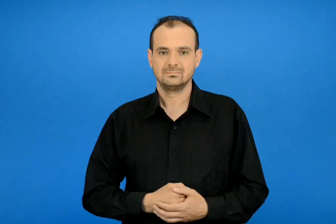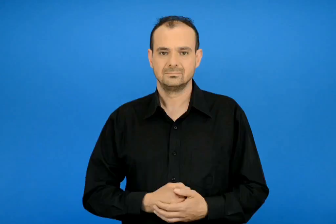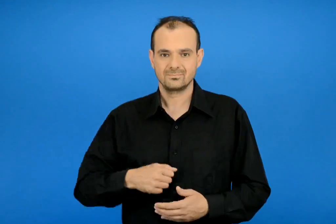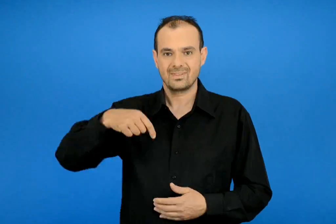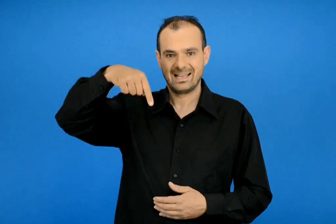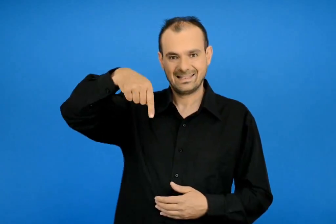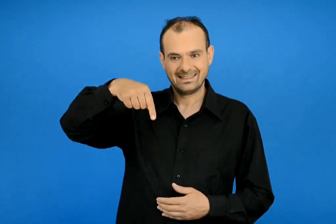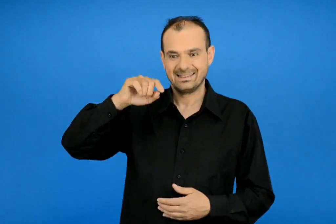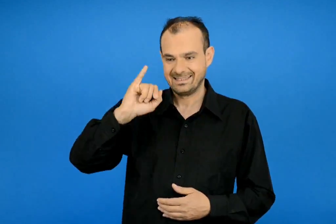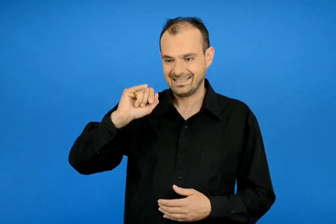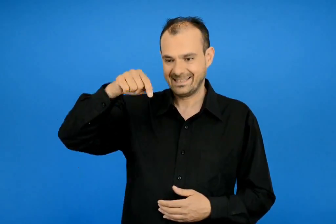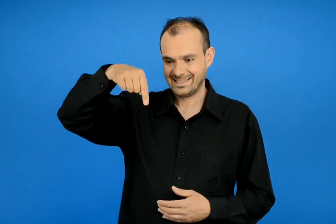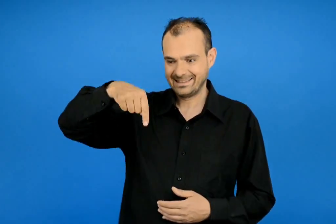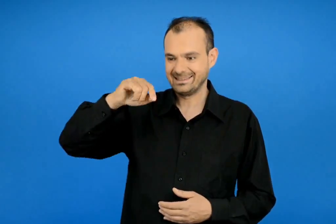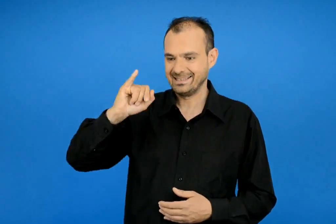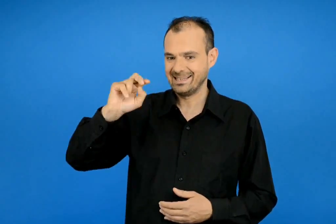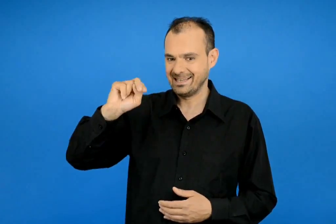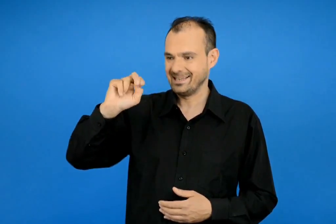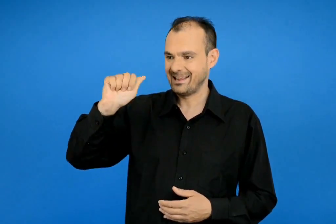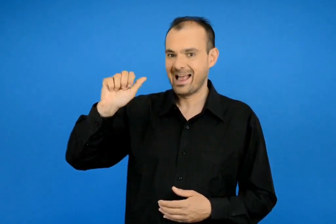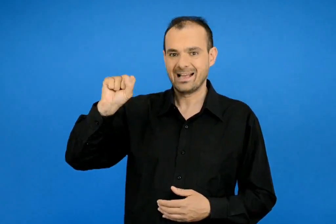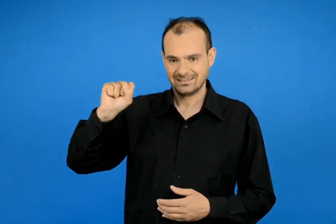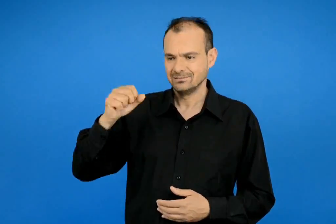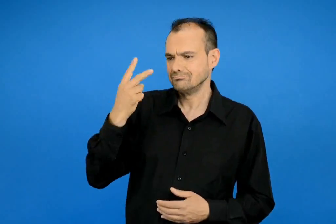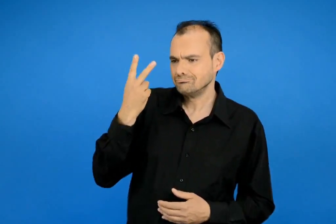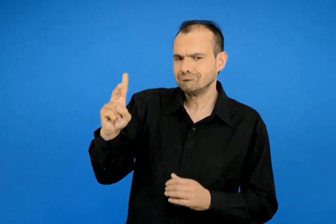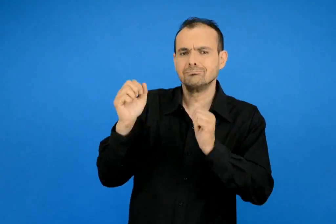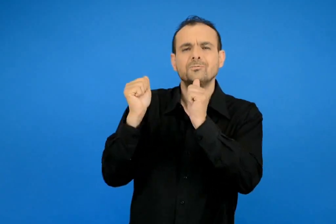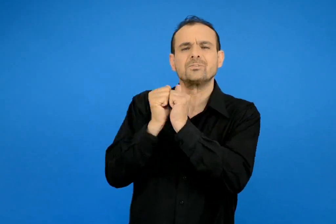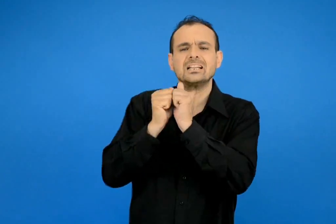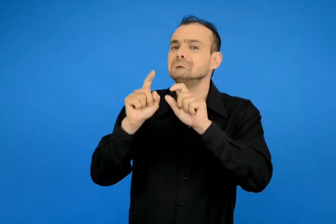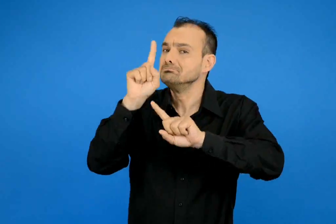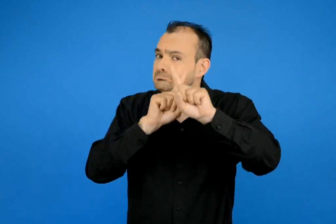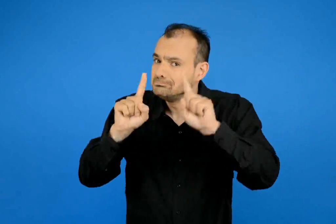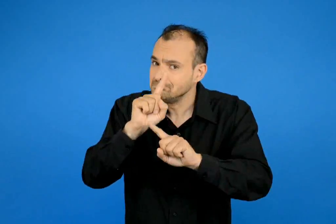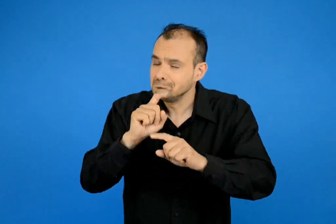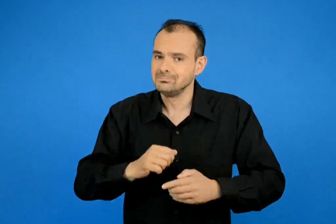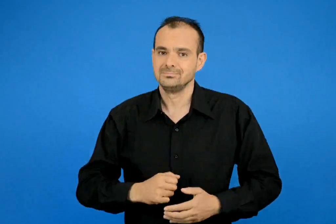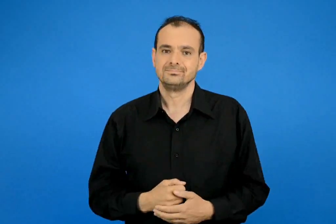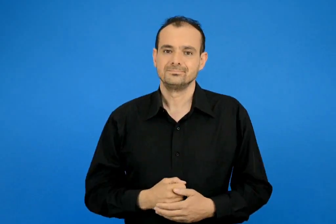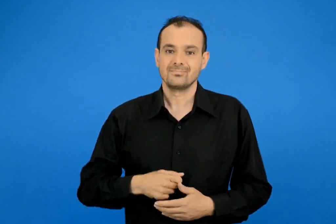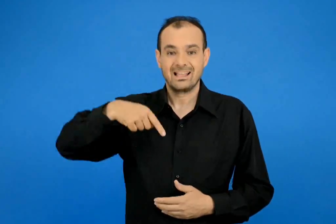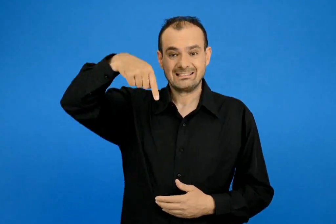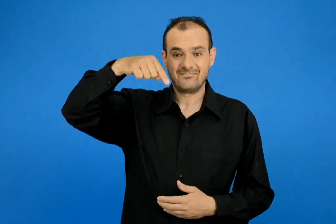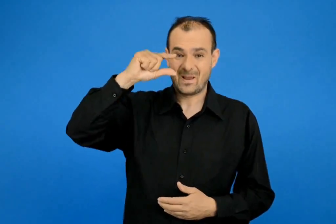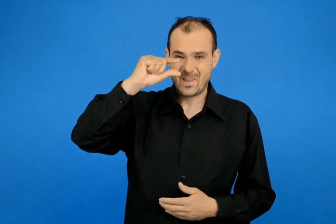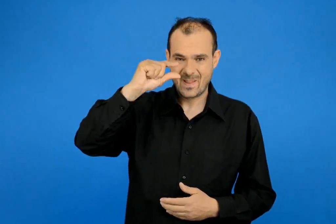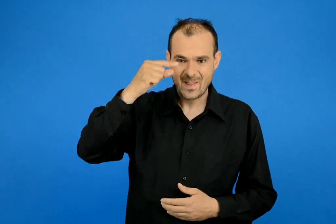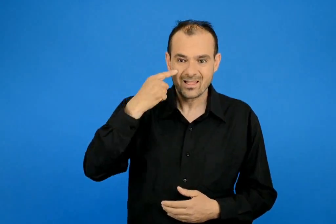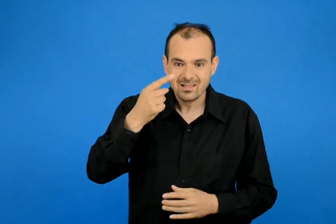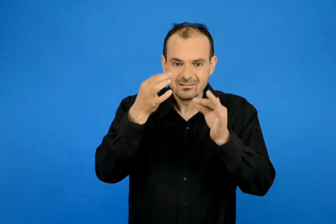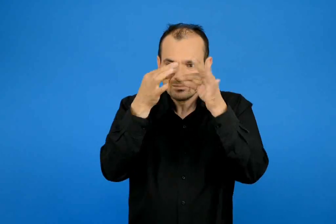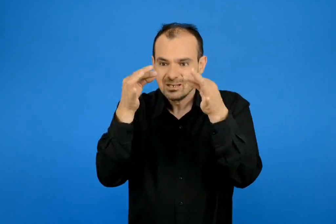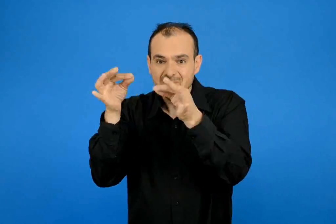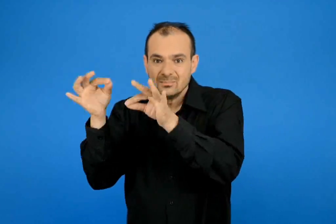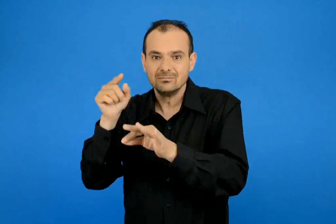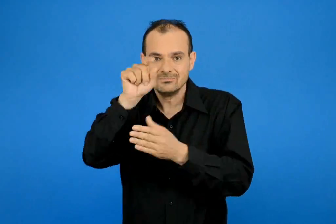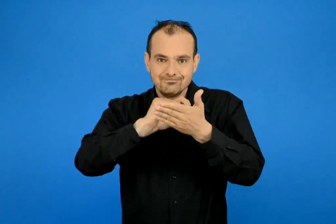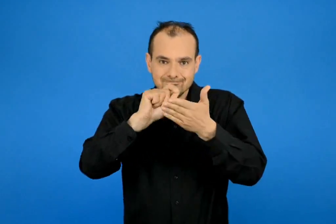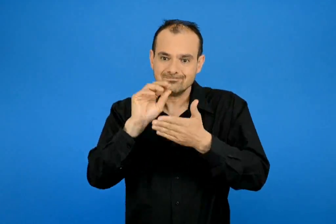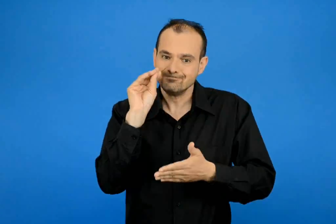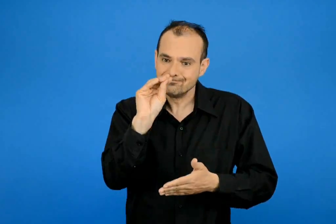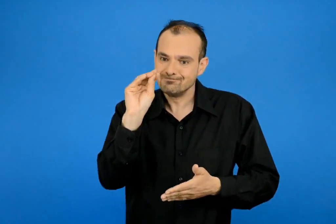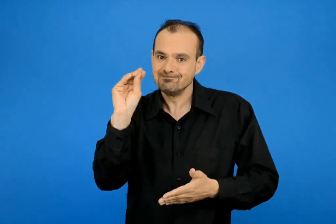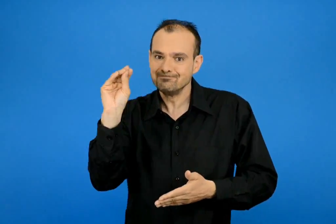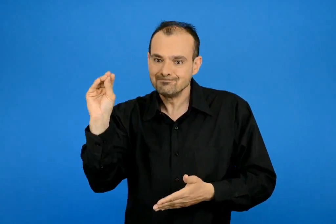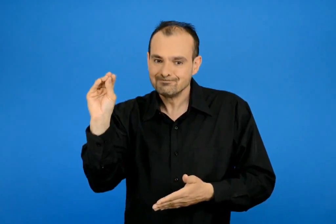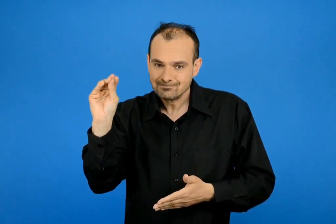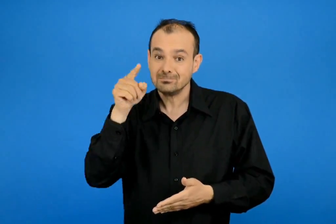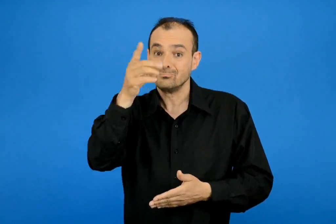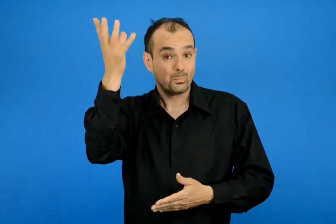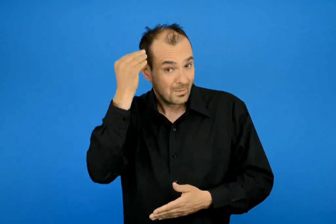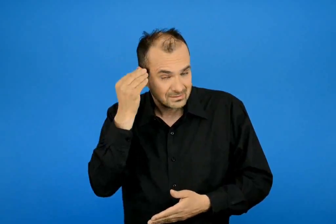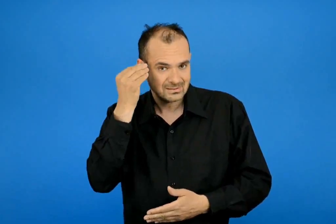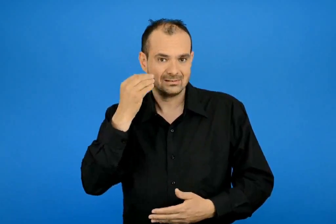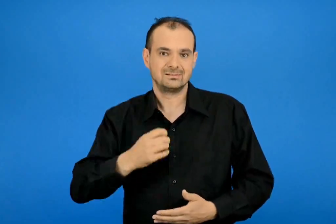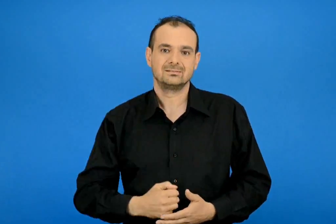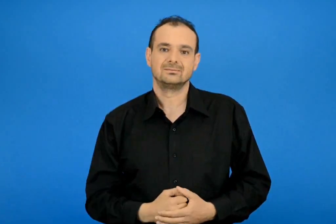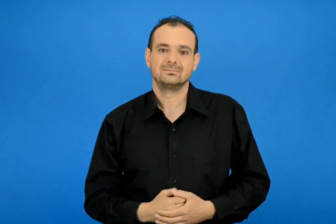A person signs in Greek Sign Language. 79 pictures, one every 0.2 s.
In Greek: ποιοι είναι οι φίλοι της τιτίνας ; γράψε τα τ που λείπουν και θα το μάθεις
